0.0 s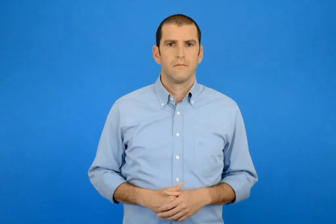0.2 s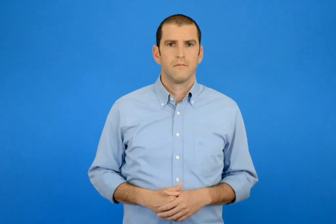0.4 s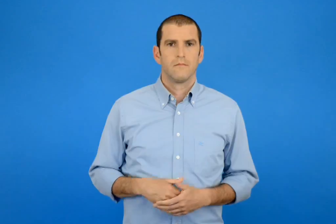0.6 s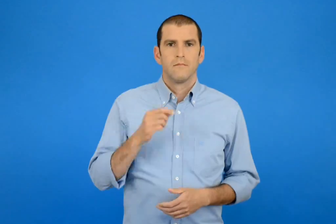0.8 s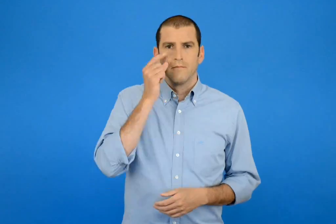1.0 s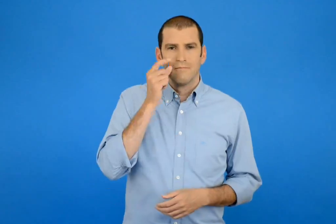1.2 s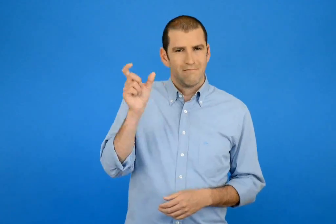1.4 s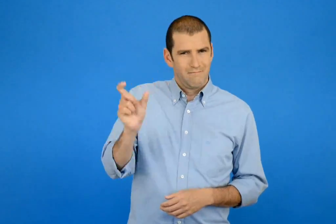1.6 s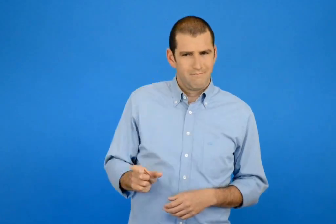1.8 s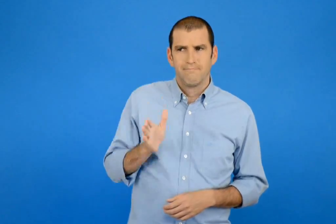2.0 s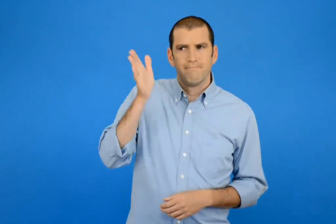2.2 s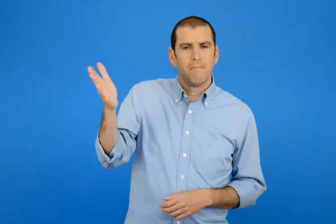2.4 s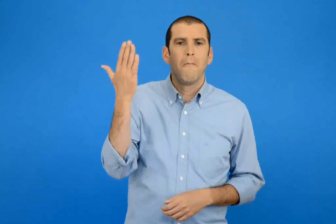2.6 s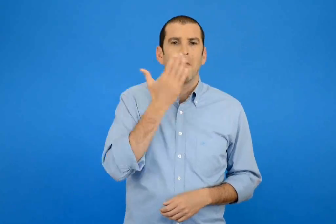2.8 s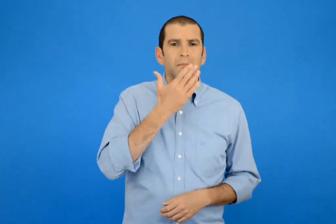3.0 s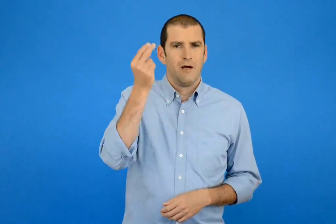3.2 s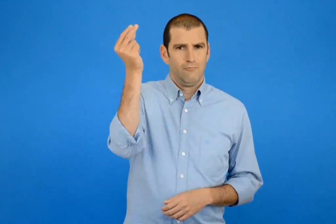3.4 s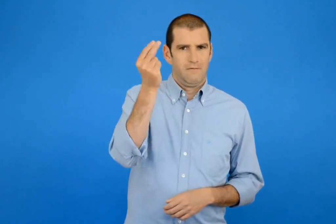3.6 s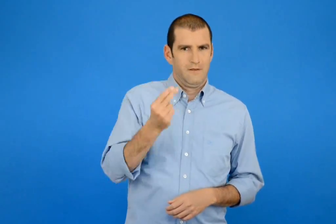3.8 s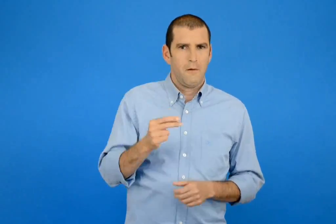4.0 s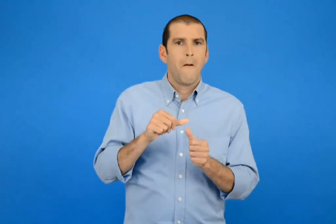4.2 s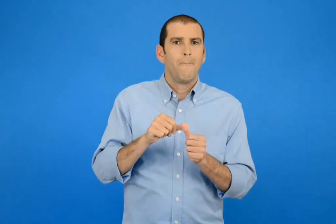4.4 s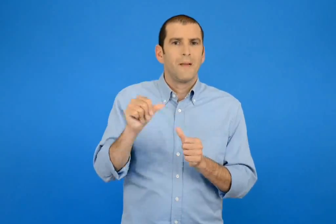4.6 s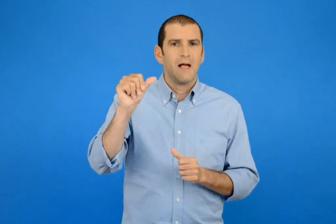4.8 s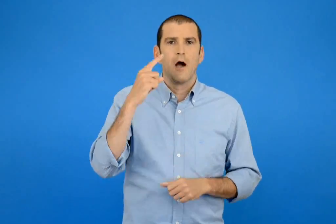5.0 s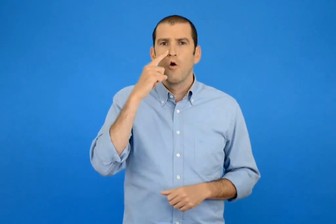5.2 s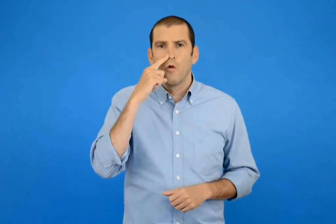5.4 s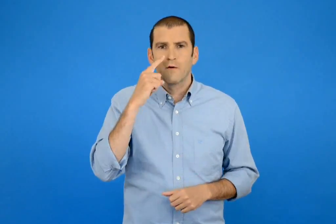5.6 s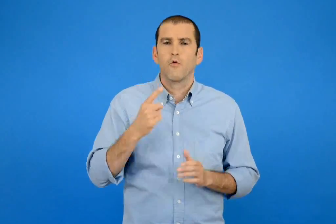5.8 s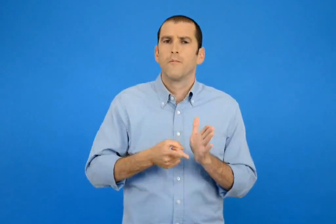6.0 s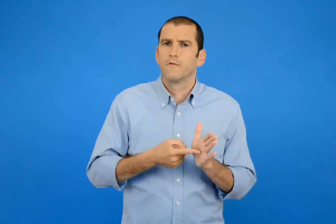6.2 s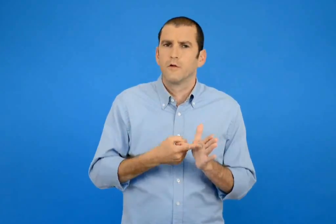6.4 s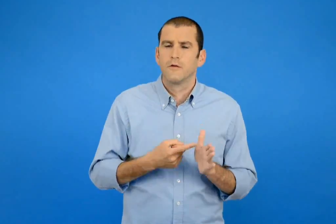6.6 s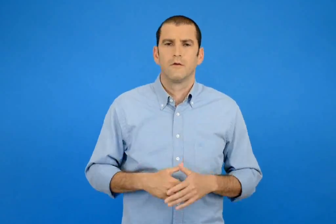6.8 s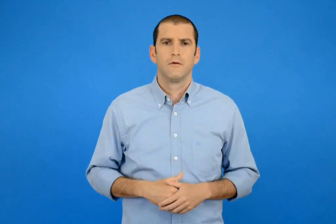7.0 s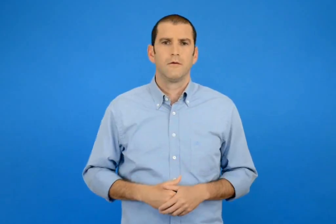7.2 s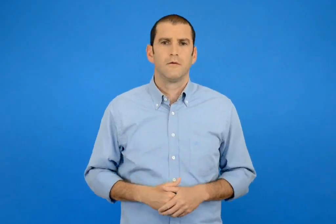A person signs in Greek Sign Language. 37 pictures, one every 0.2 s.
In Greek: πόσες φορές τον μηνά νοέμβριο θα πάει για ζωγραφική ;
